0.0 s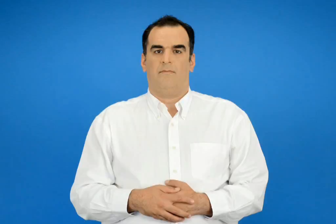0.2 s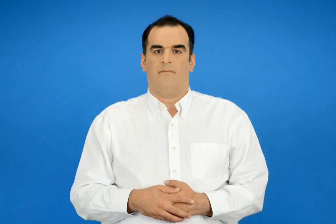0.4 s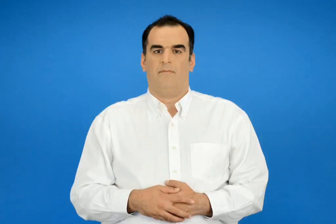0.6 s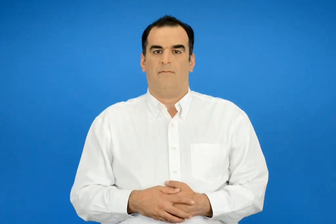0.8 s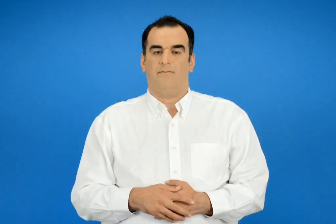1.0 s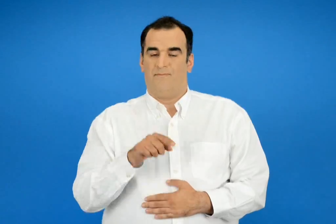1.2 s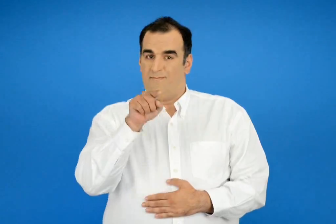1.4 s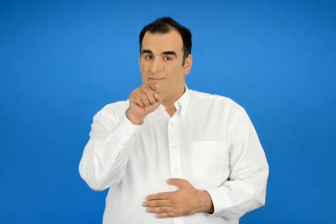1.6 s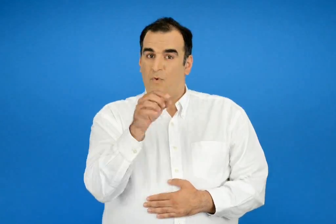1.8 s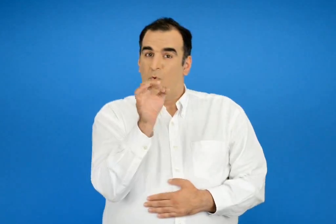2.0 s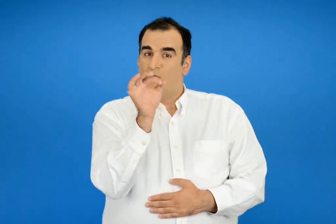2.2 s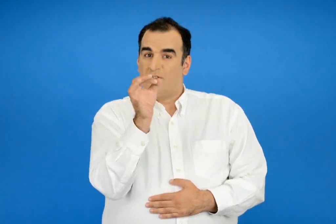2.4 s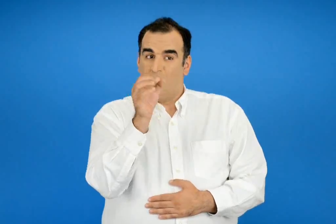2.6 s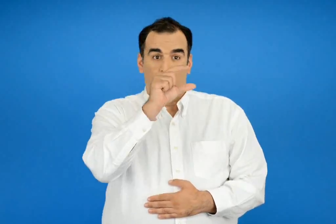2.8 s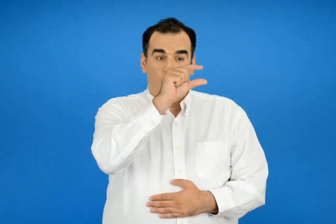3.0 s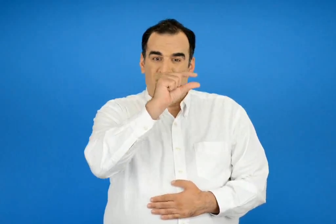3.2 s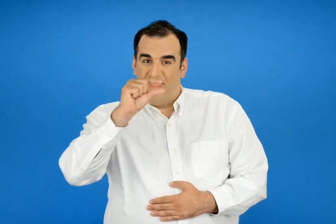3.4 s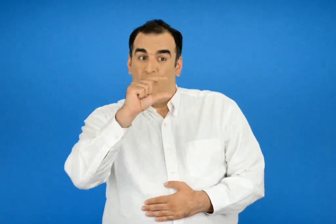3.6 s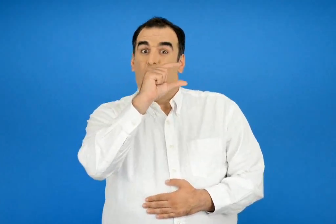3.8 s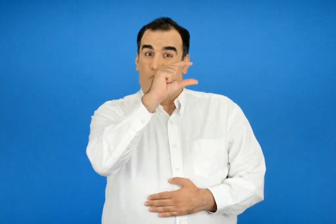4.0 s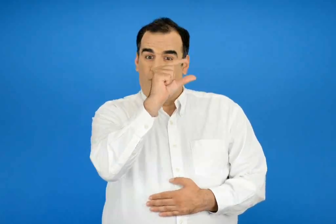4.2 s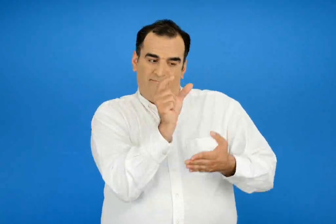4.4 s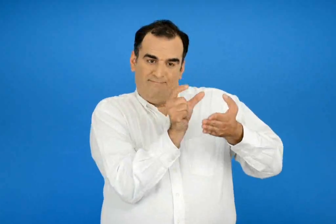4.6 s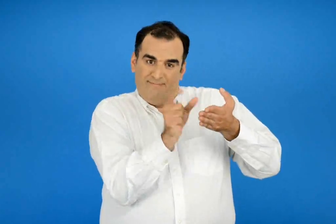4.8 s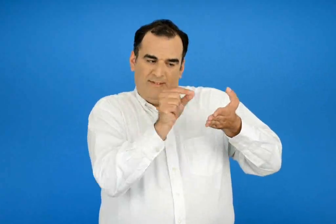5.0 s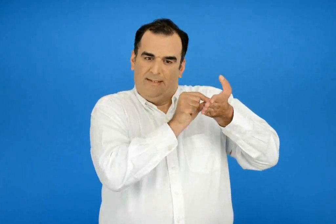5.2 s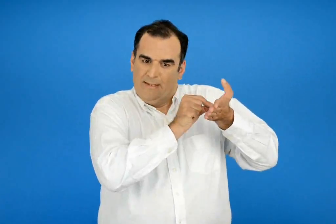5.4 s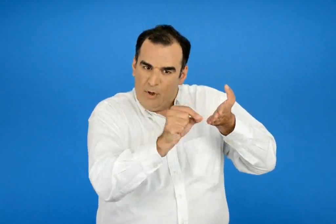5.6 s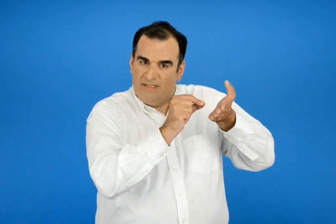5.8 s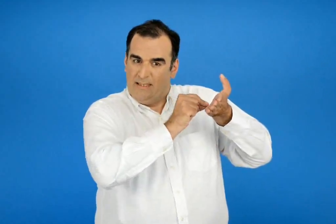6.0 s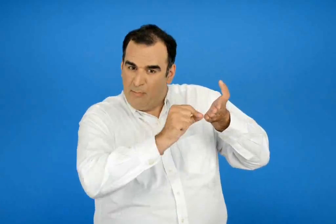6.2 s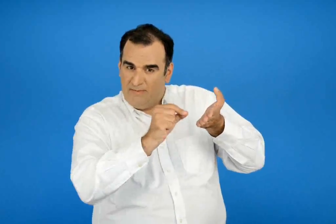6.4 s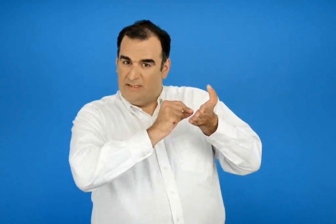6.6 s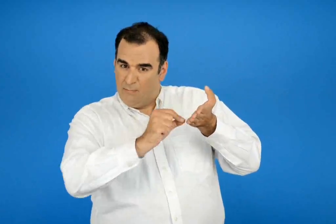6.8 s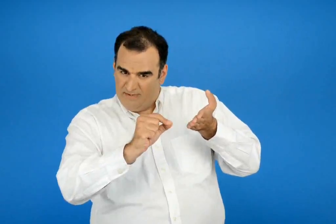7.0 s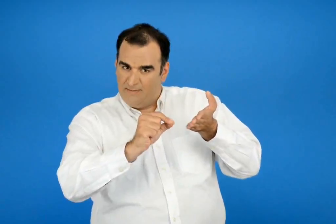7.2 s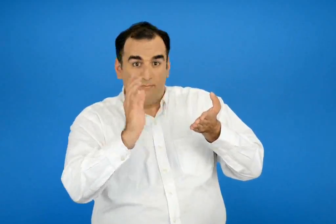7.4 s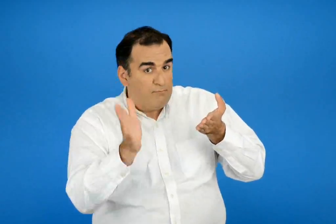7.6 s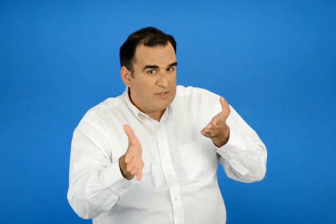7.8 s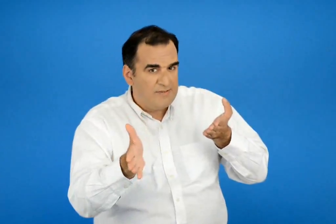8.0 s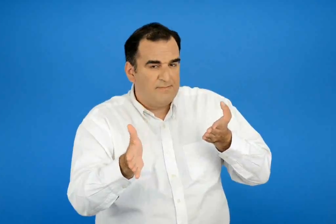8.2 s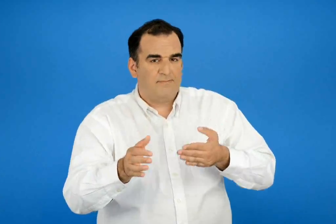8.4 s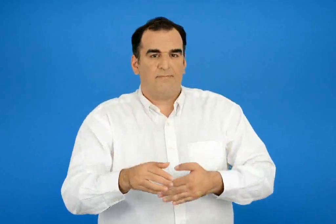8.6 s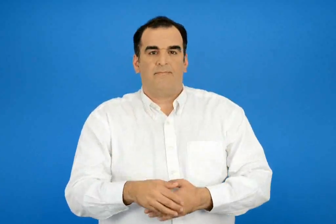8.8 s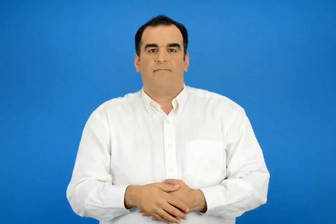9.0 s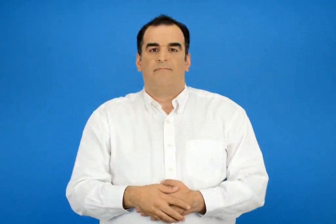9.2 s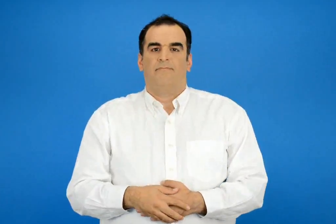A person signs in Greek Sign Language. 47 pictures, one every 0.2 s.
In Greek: μπορείς να υπογραμμίσεις στο παρακάτω κείμενο τα κυριά ουσιαστικά ;
